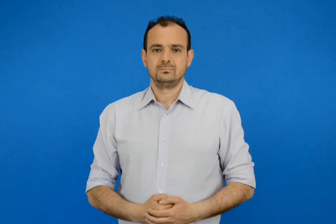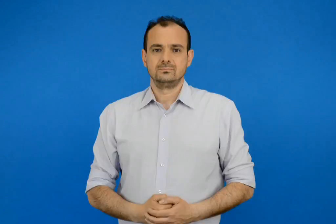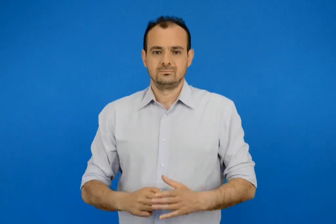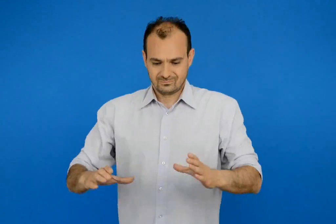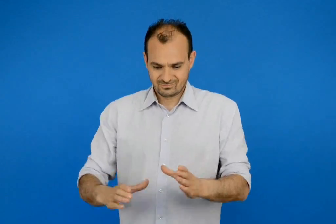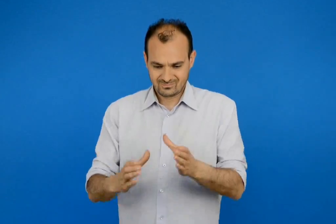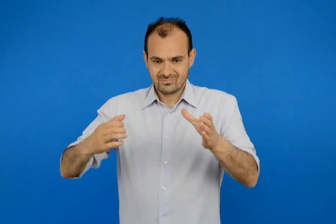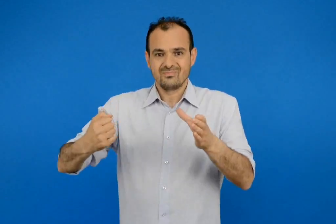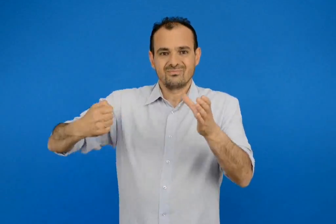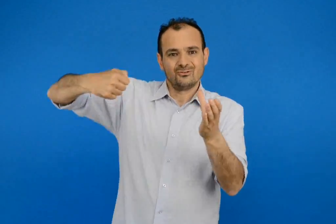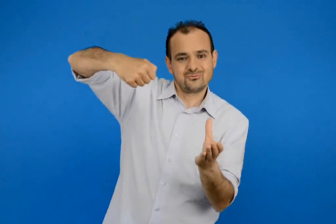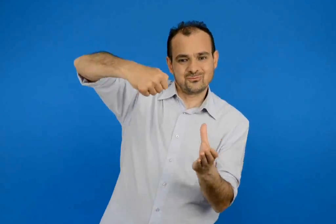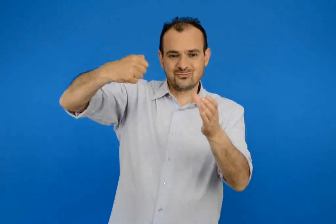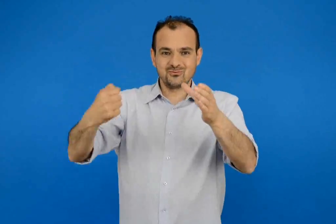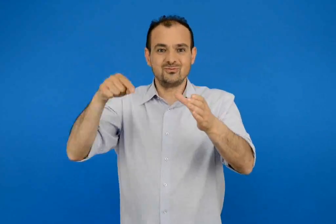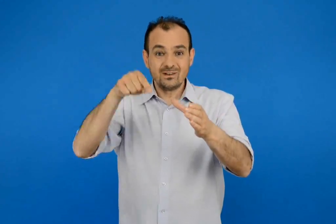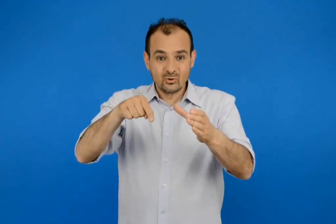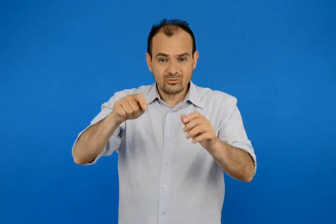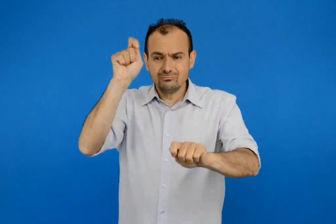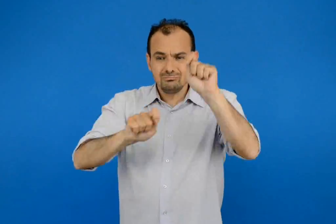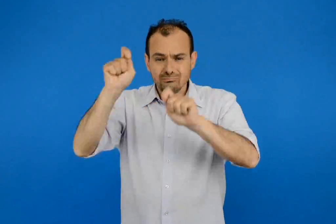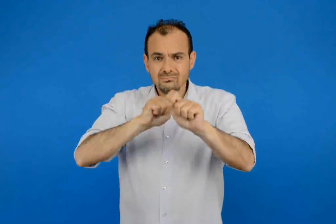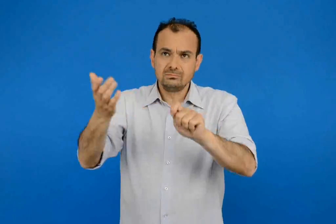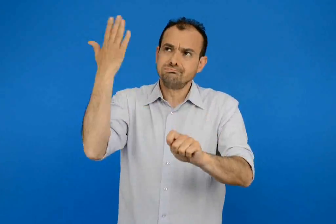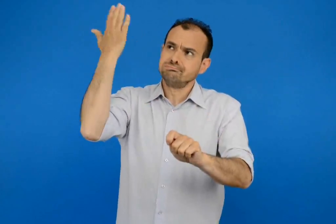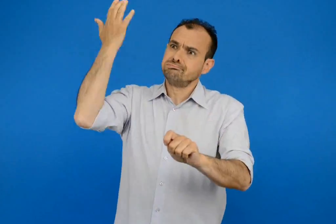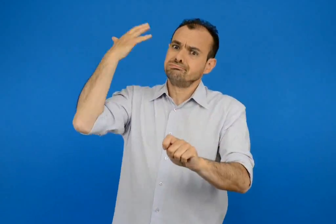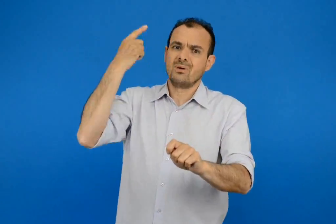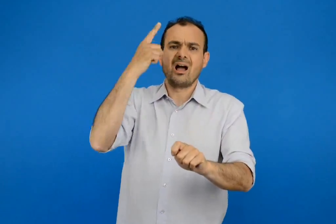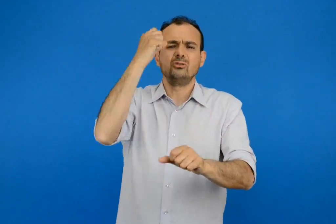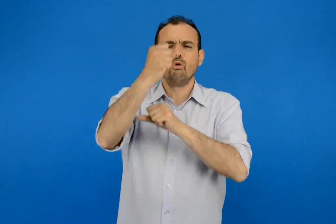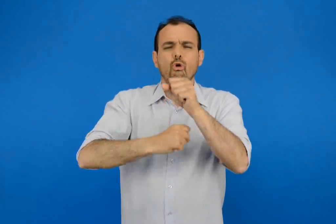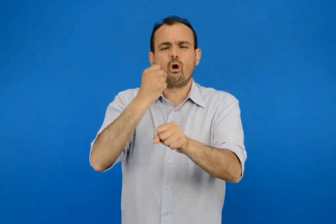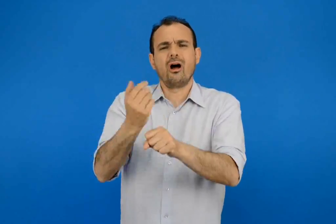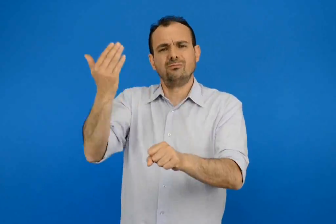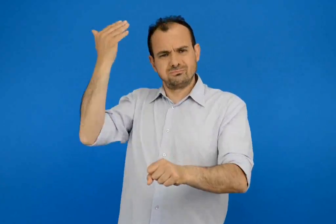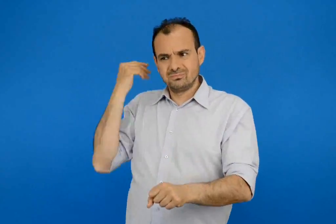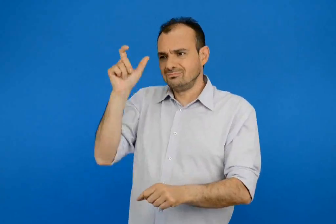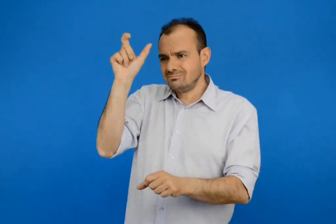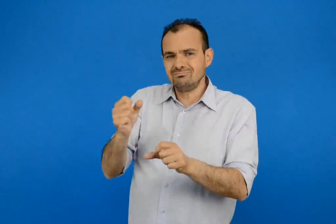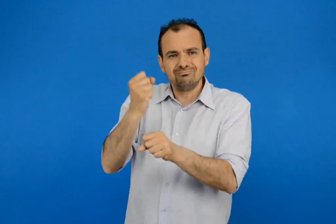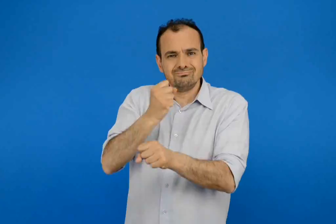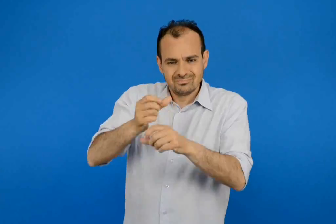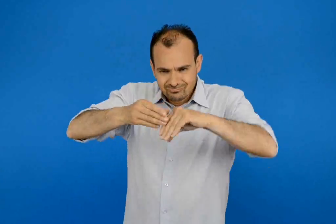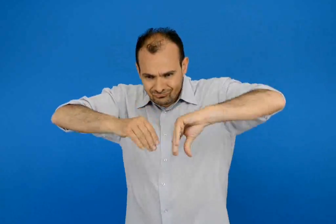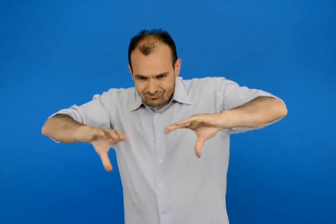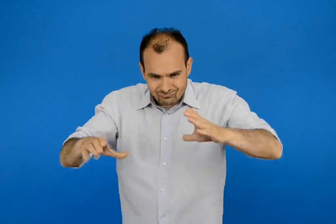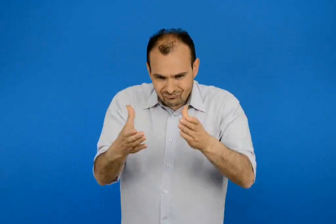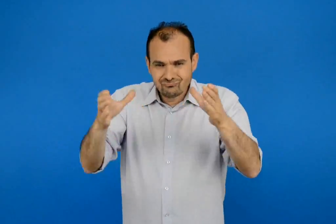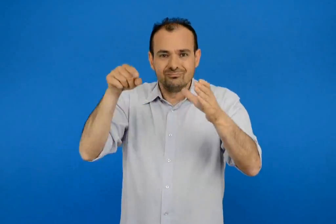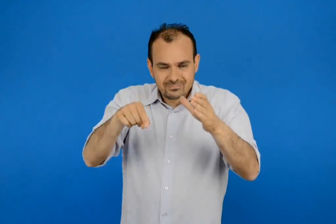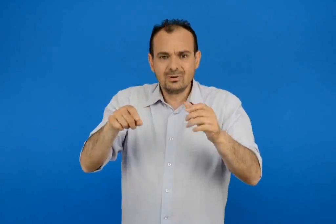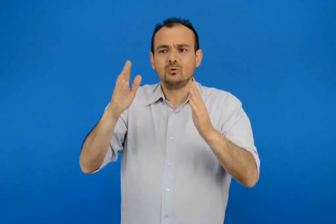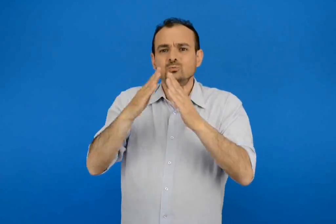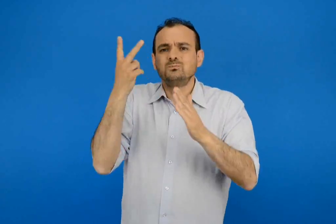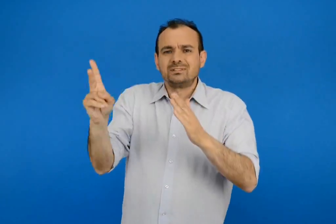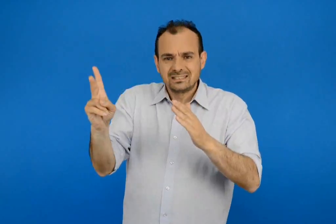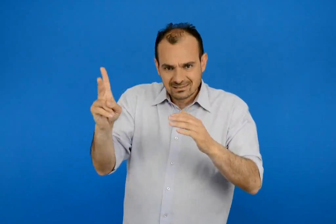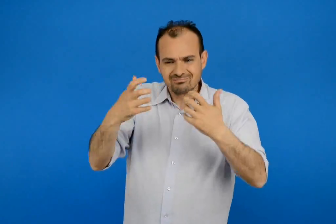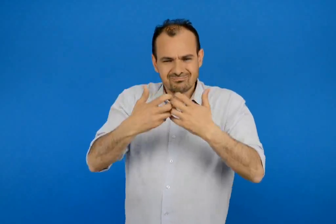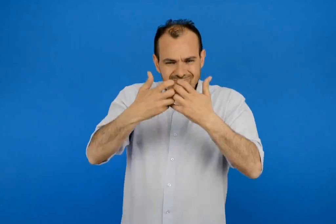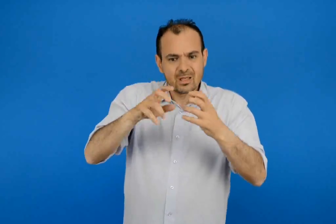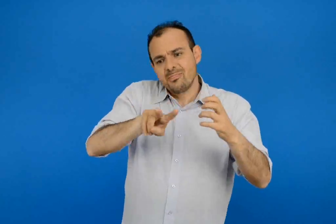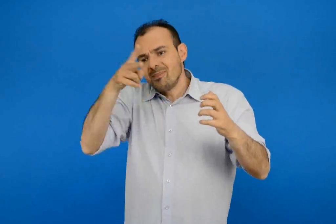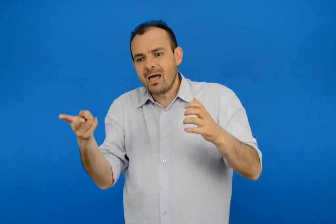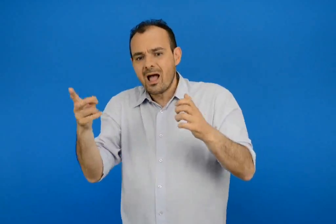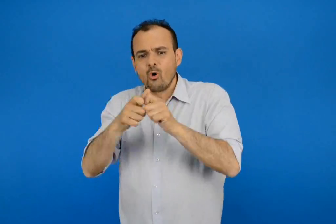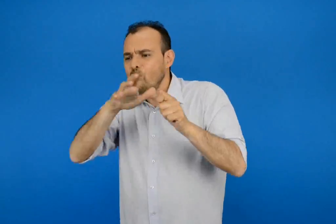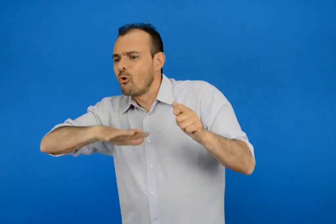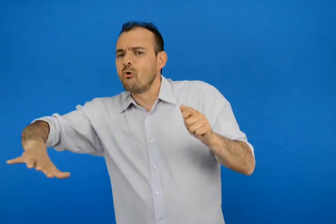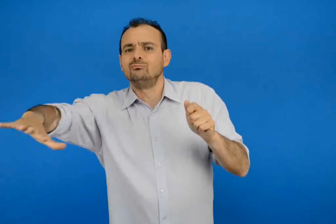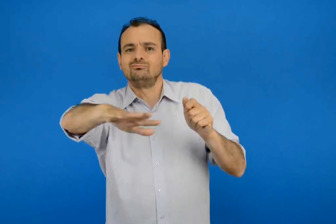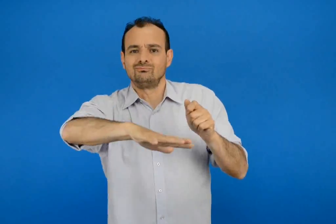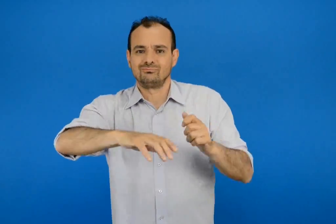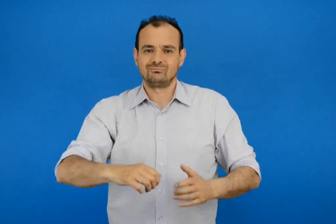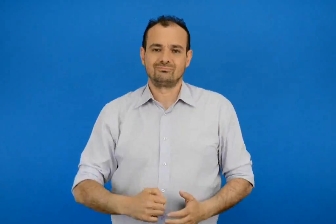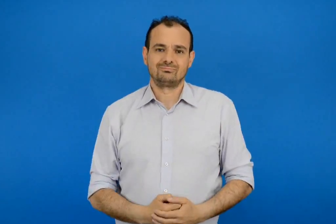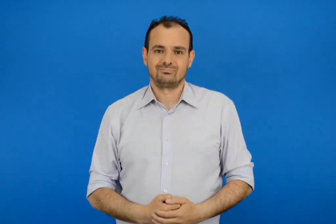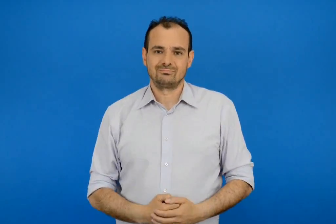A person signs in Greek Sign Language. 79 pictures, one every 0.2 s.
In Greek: αυτή η κεραμική κανατά φτιάχτηκε πριν από εκατο χρονιά ο αγγειοπλάστης που την έφτιαξε είχε το εργαστήριο του δίπλα στο σπίτι μας στο χωριό
